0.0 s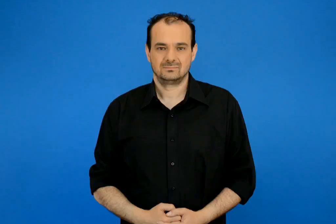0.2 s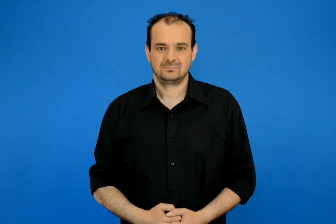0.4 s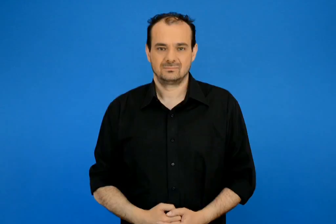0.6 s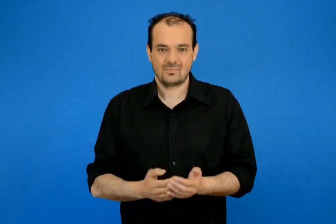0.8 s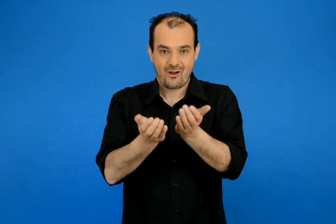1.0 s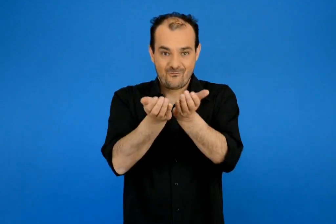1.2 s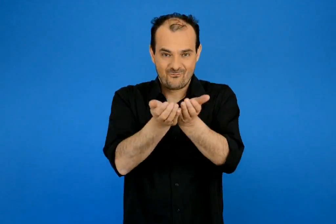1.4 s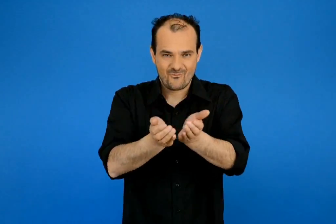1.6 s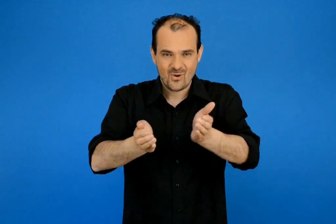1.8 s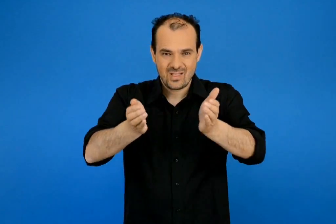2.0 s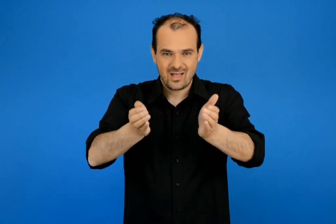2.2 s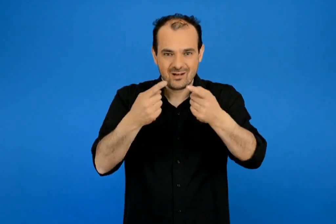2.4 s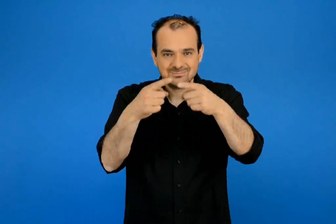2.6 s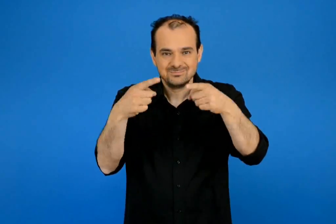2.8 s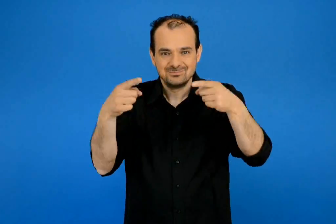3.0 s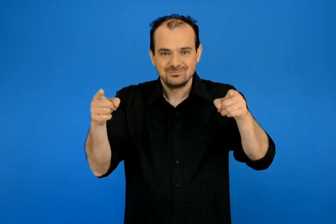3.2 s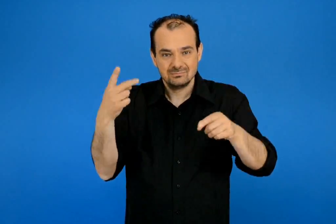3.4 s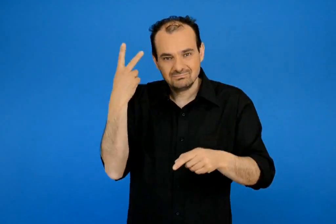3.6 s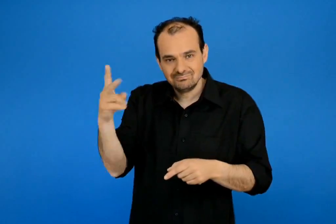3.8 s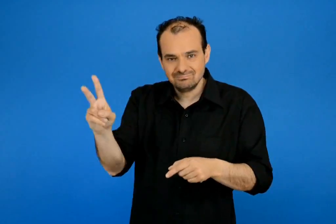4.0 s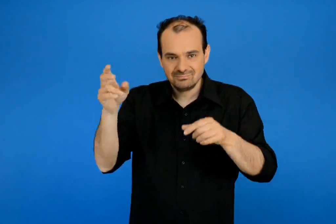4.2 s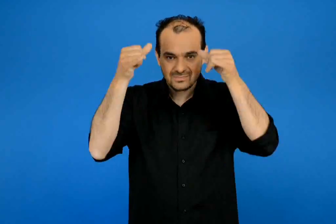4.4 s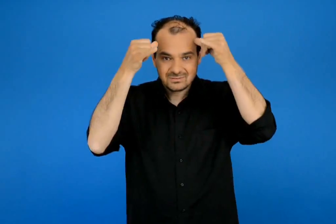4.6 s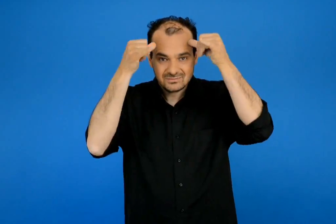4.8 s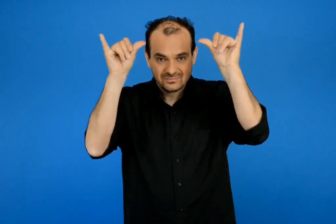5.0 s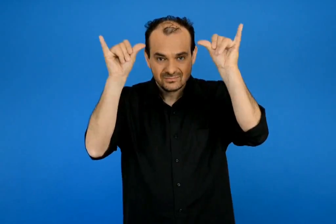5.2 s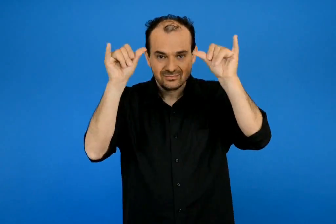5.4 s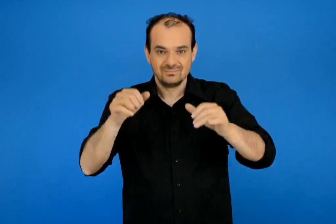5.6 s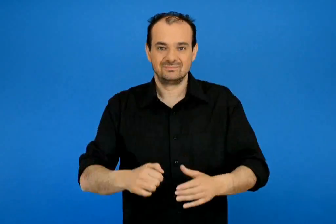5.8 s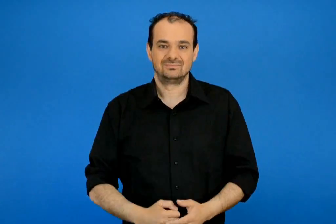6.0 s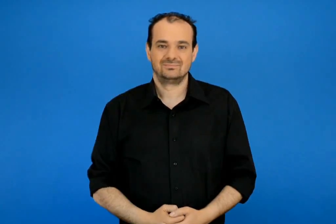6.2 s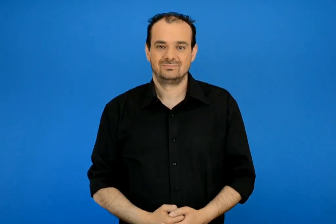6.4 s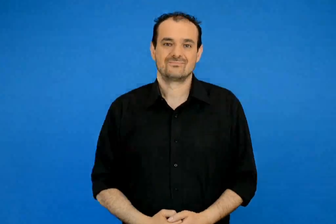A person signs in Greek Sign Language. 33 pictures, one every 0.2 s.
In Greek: οι φωλιές των ζωών
